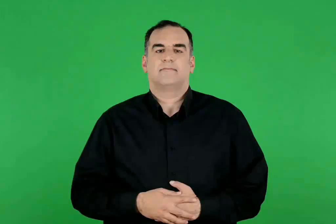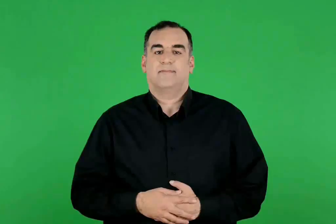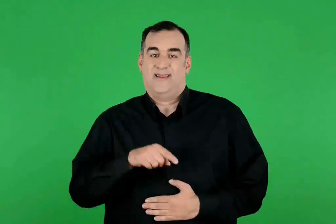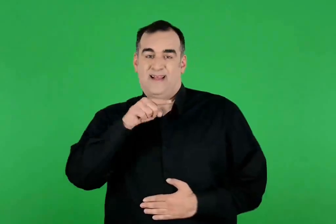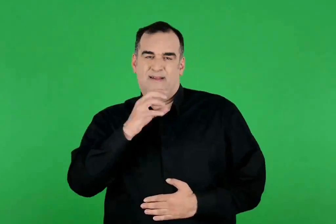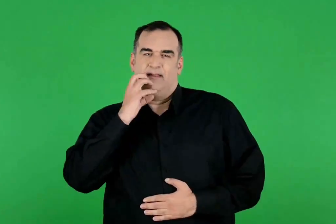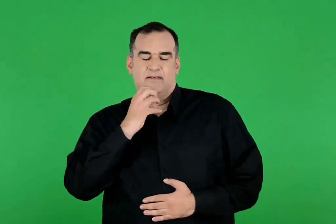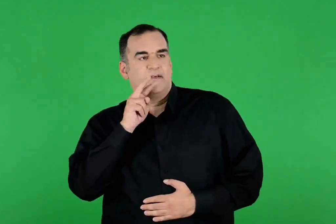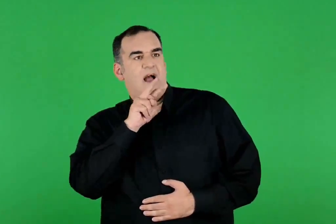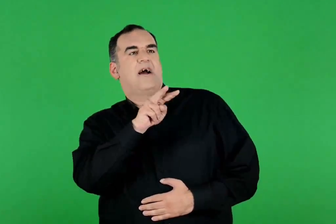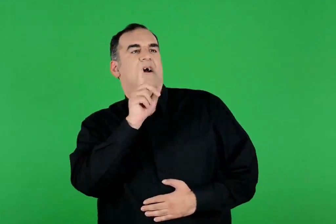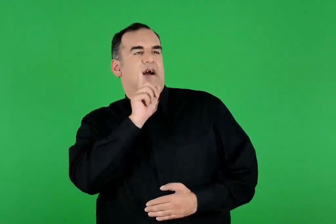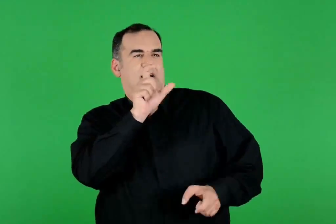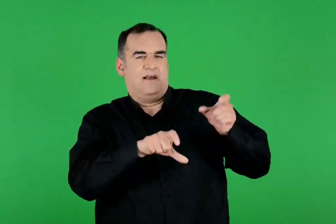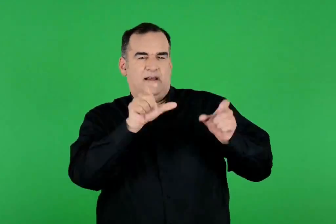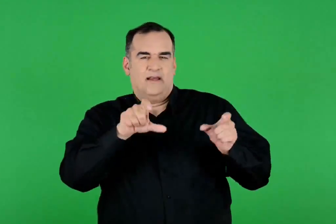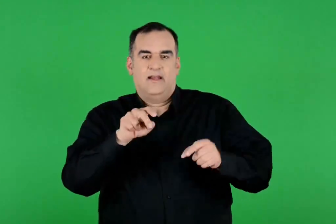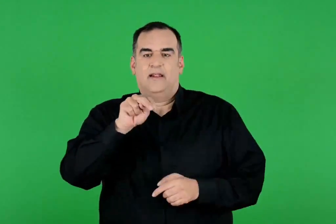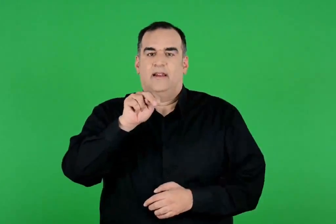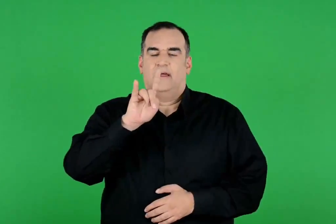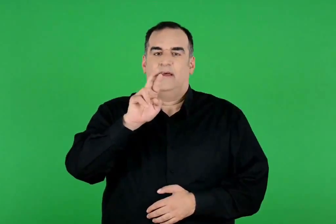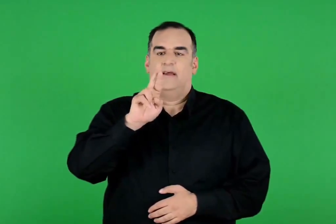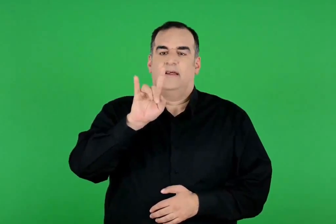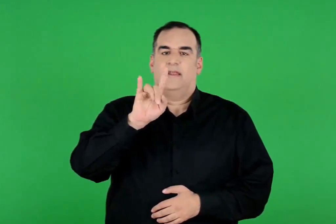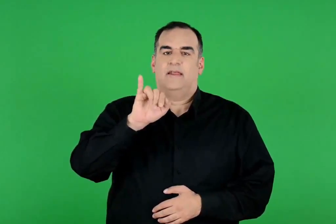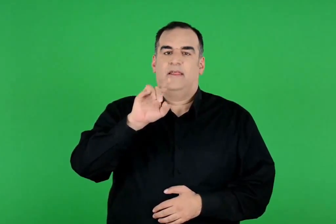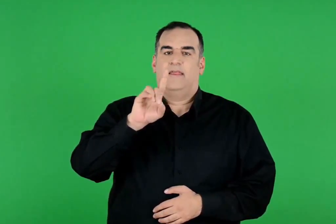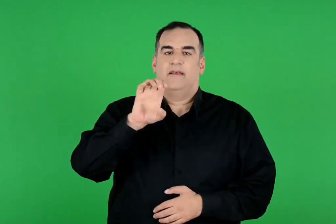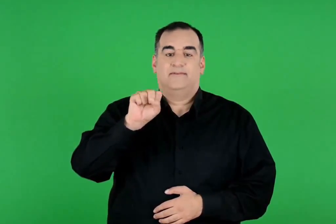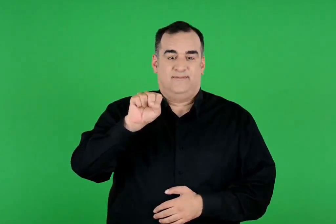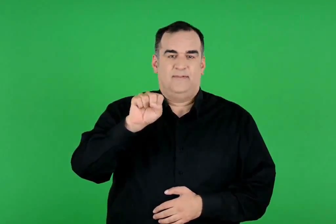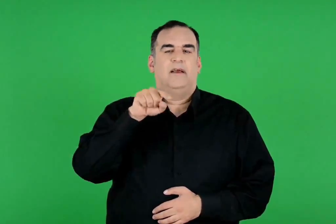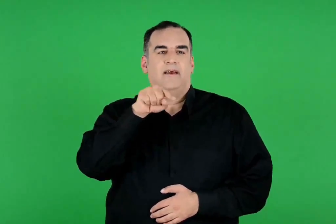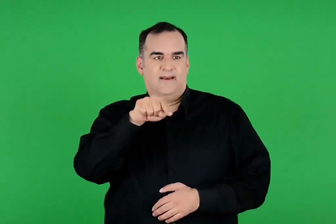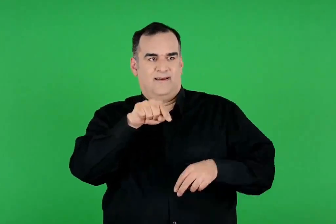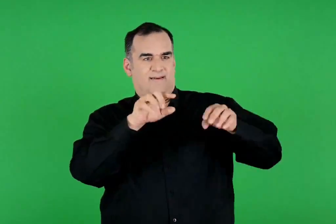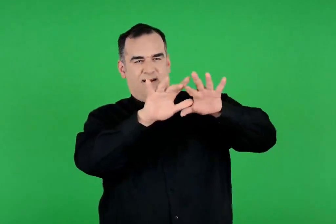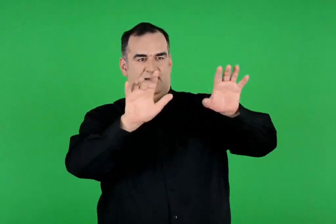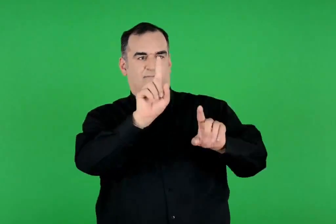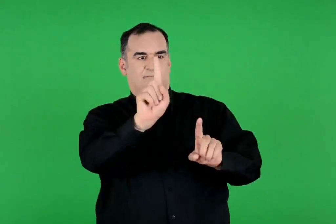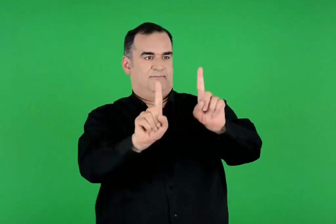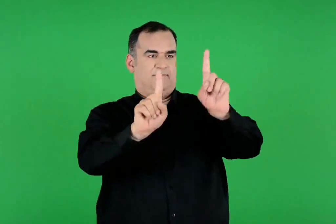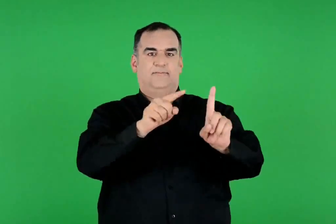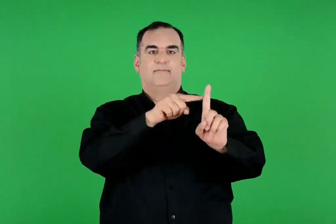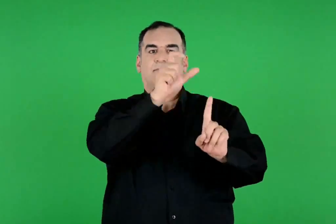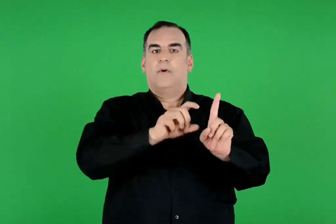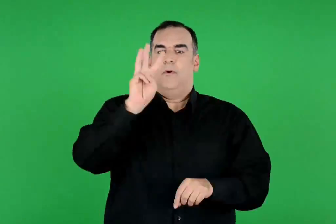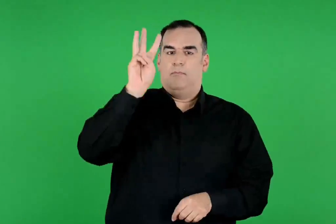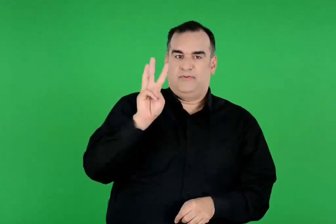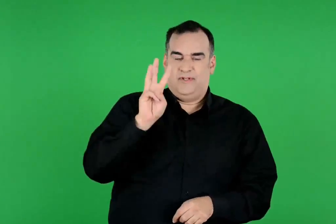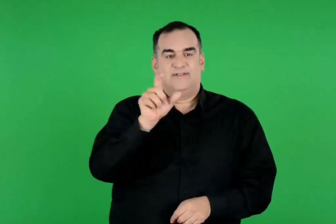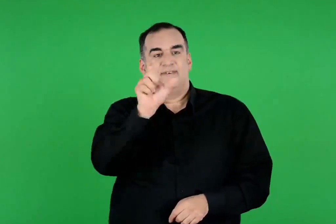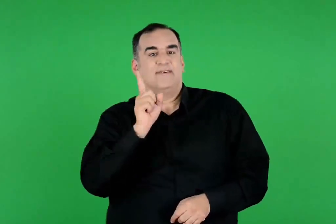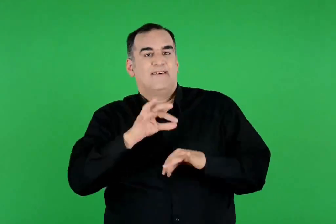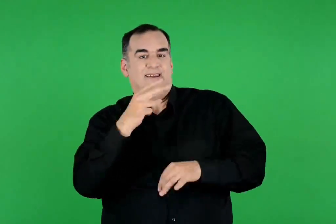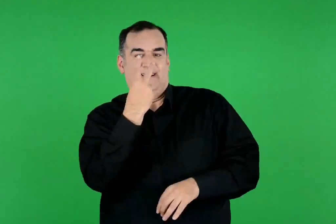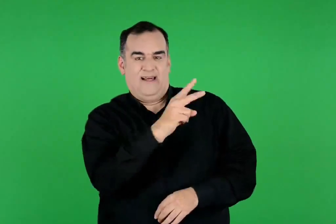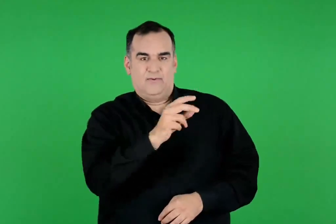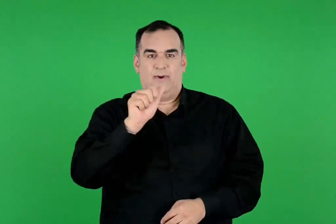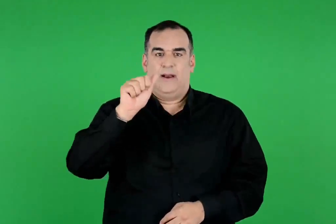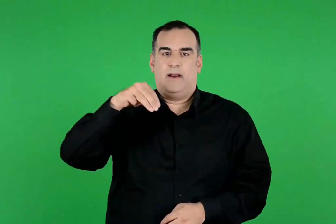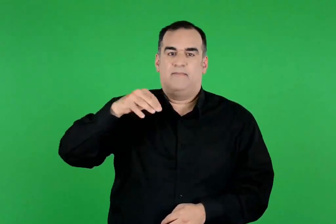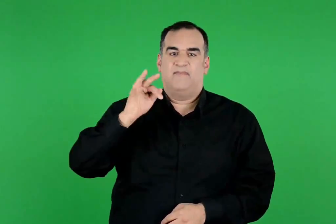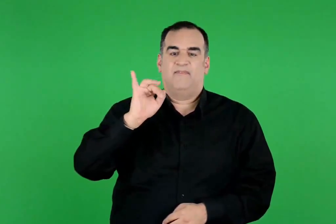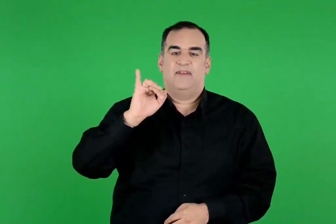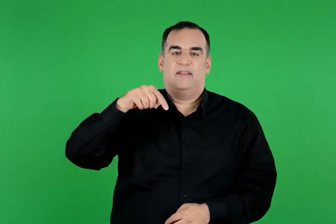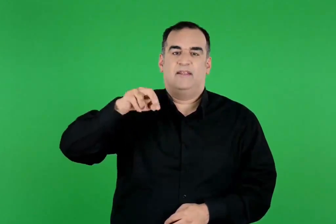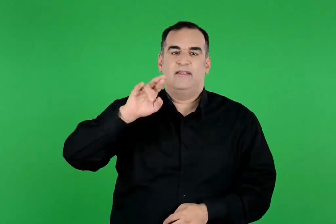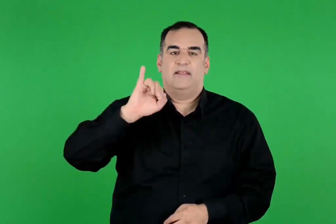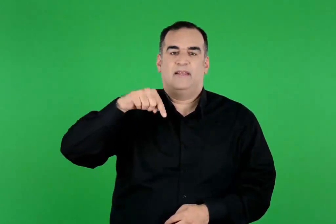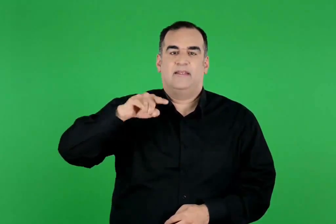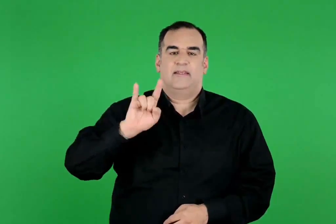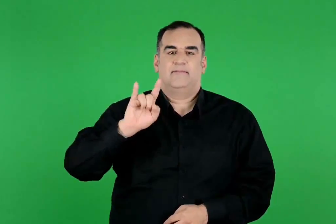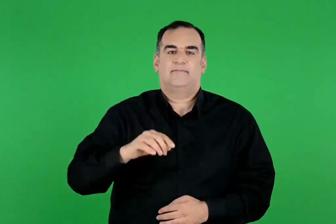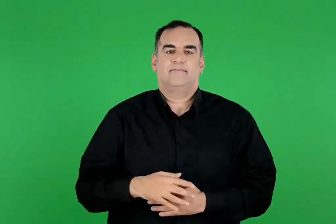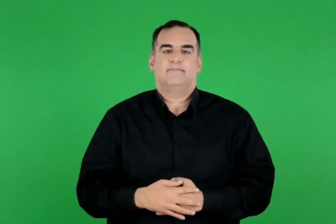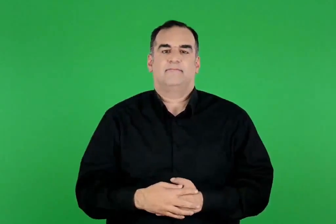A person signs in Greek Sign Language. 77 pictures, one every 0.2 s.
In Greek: εκεί είδε ο θησέας τις νηρηίδες κι ανάμεσά τους του ποσειδώνα τη γυναίκα , την αμφιτρίτη
